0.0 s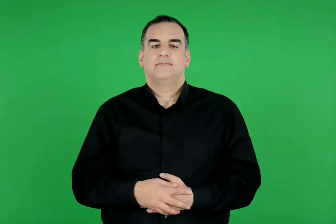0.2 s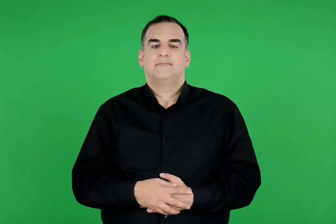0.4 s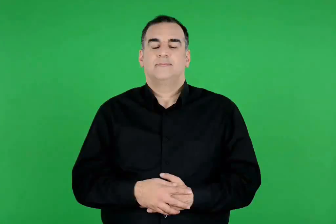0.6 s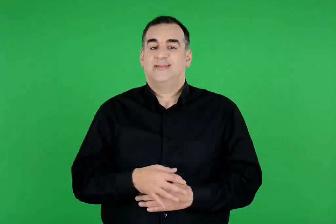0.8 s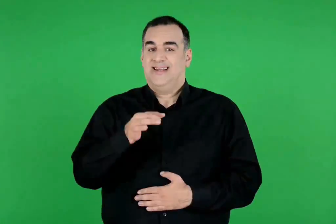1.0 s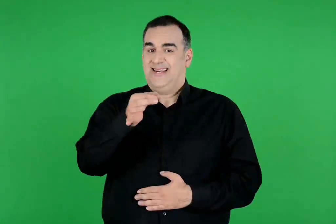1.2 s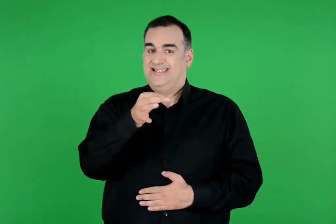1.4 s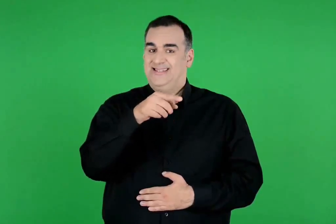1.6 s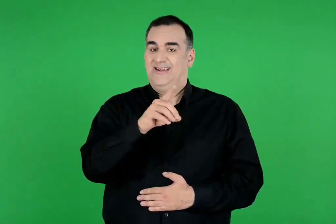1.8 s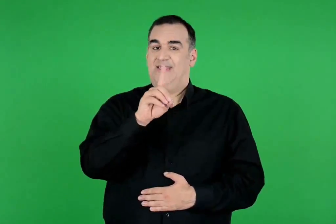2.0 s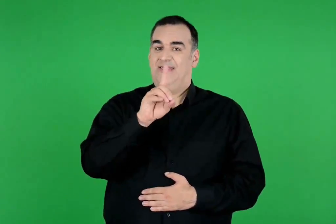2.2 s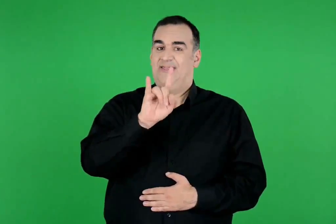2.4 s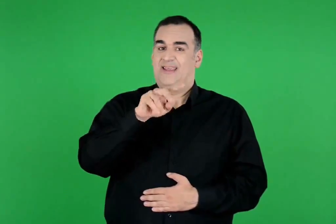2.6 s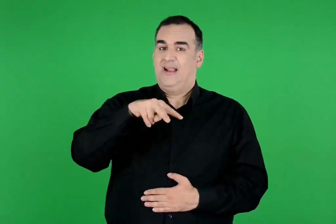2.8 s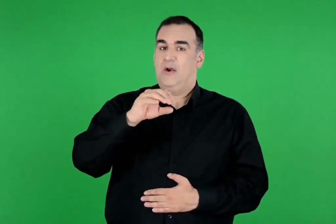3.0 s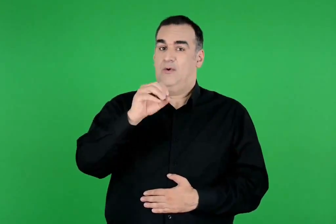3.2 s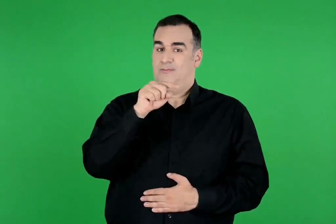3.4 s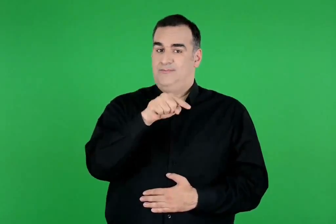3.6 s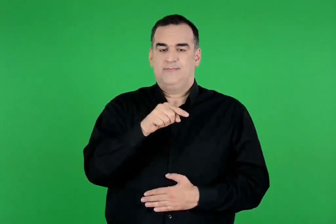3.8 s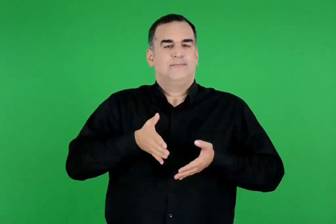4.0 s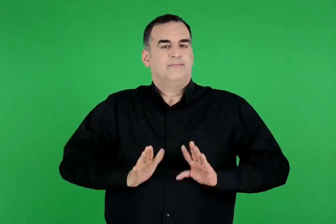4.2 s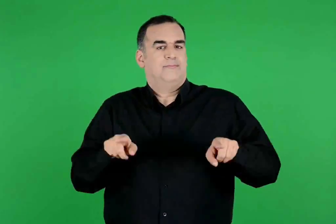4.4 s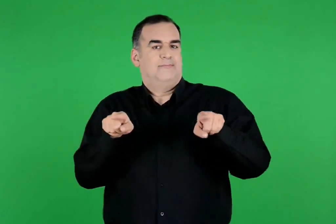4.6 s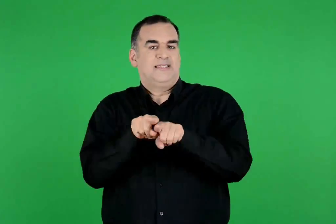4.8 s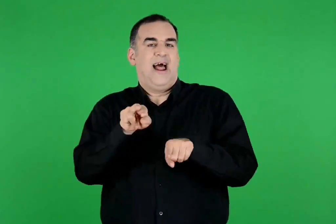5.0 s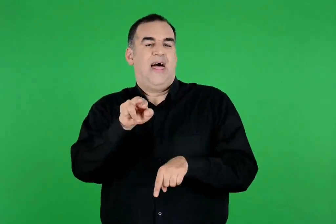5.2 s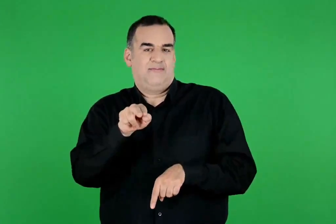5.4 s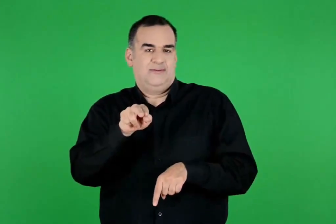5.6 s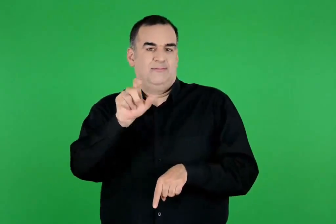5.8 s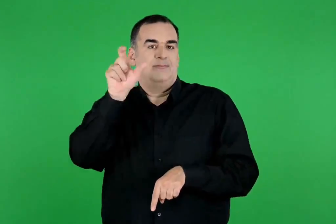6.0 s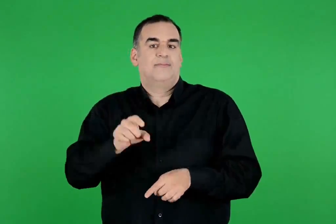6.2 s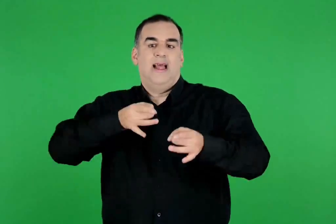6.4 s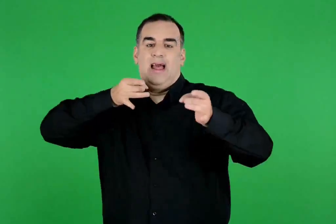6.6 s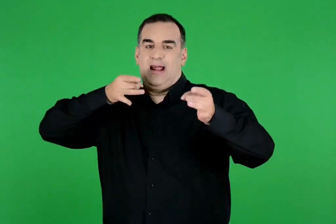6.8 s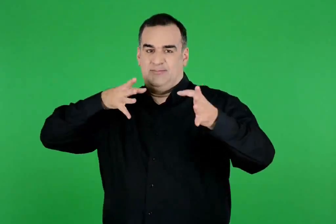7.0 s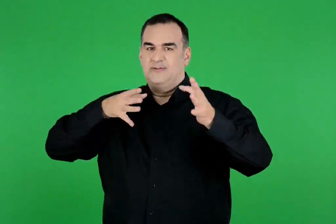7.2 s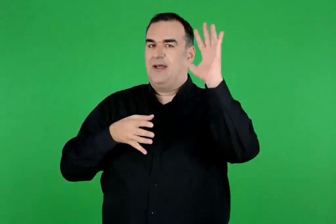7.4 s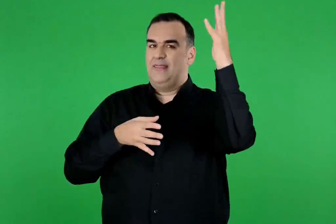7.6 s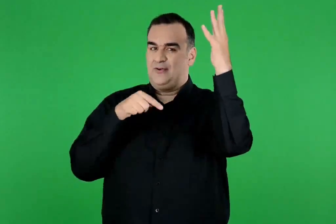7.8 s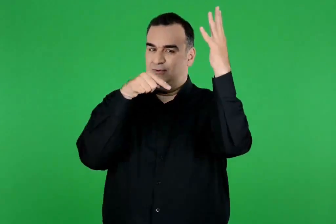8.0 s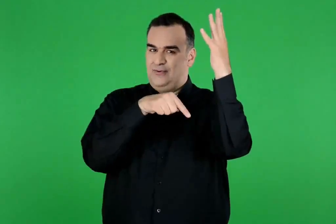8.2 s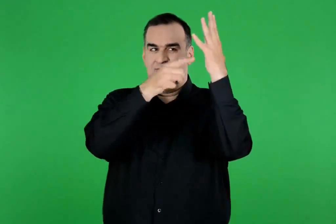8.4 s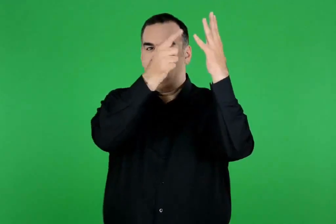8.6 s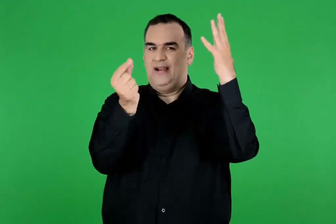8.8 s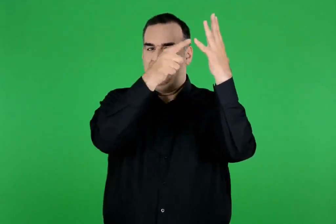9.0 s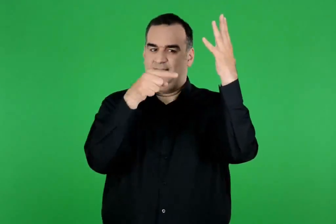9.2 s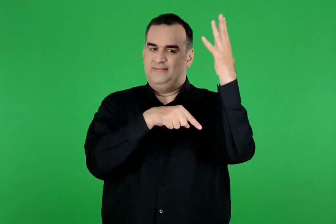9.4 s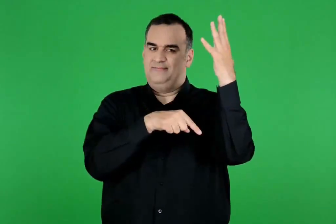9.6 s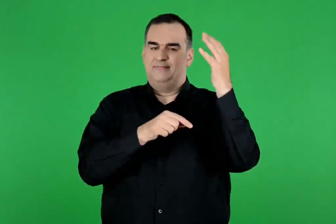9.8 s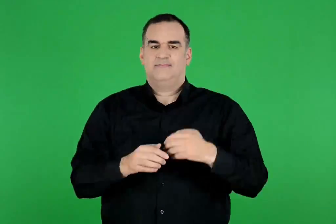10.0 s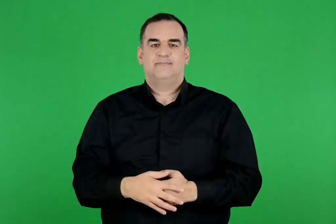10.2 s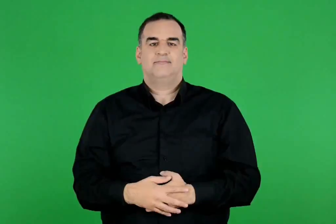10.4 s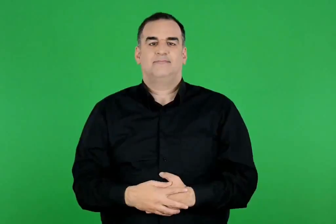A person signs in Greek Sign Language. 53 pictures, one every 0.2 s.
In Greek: γεννήθηκε μαζί με την αδερφή του την άρτεμη στη δήλο κάτω από έναν φοίνικα
